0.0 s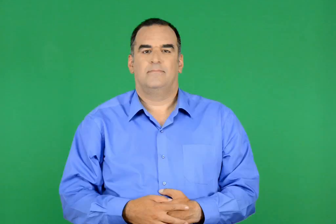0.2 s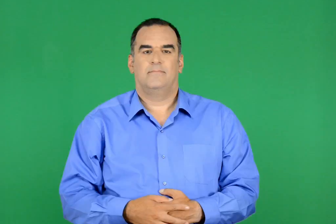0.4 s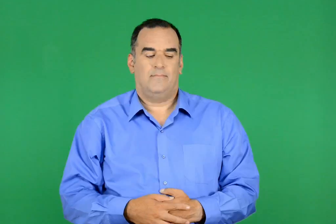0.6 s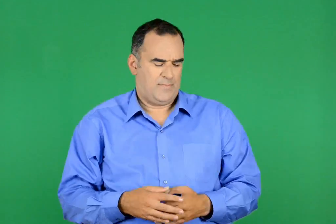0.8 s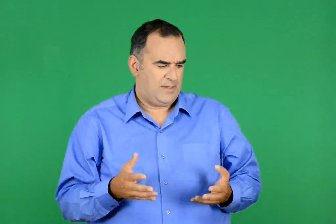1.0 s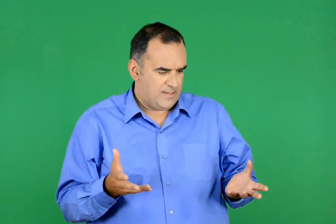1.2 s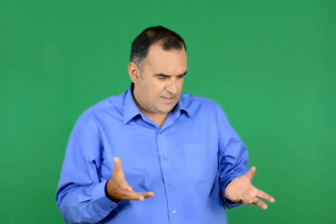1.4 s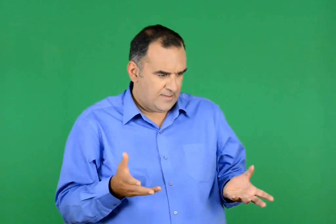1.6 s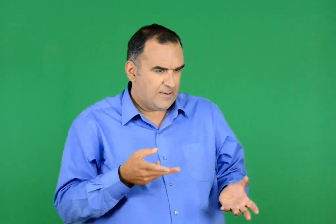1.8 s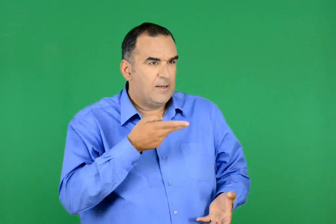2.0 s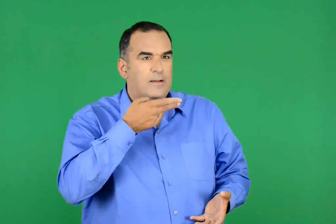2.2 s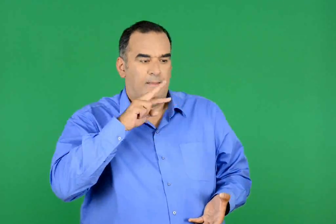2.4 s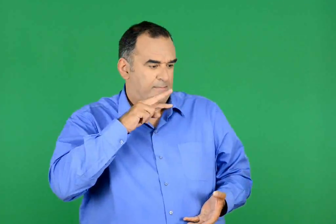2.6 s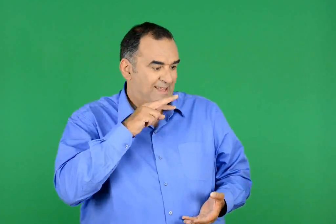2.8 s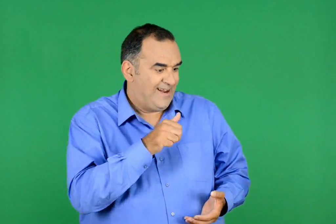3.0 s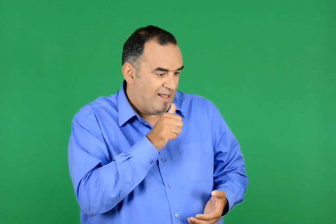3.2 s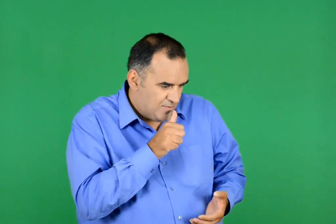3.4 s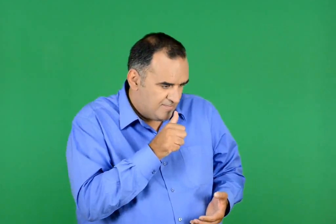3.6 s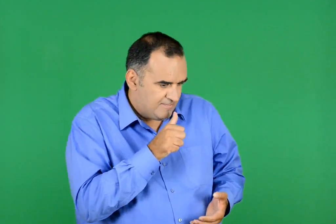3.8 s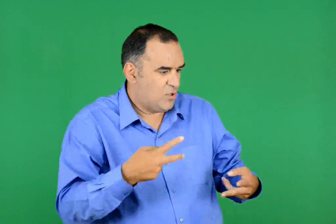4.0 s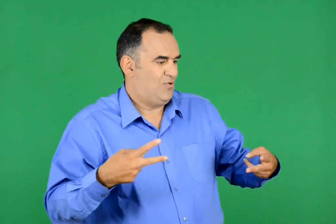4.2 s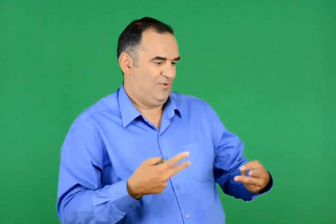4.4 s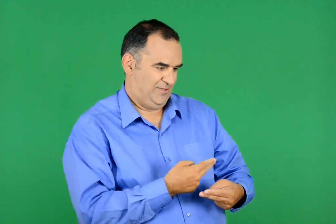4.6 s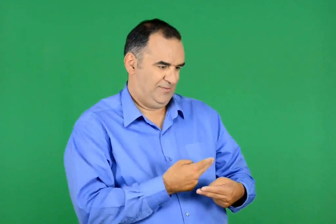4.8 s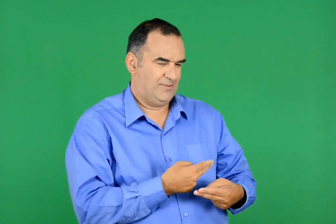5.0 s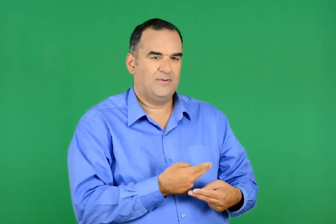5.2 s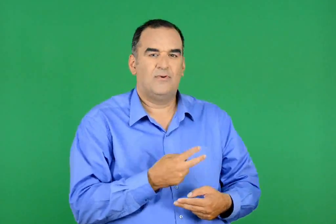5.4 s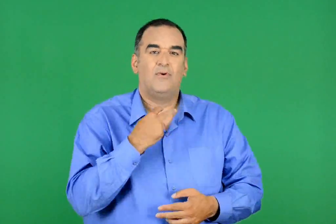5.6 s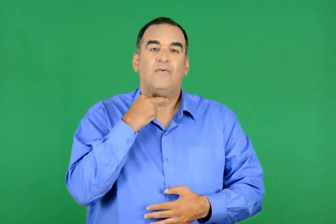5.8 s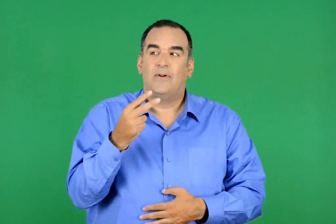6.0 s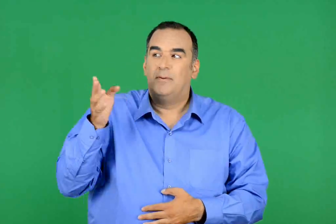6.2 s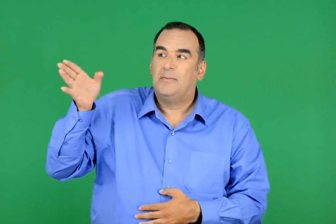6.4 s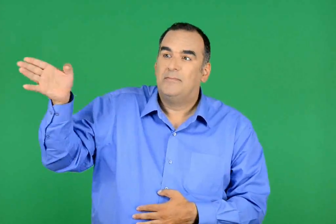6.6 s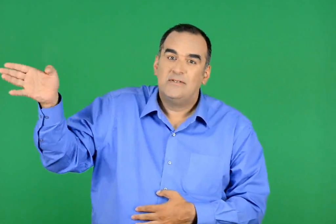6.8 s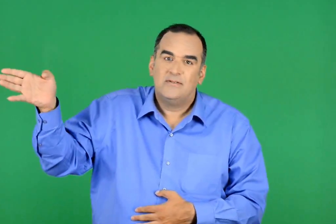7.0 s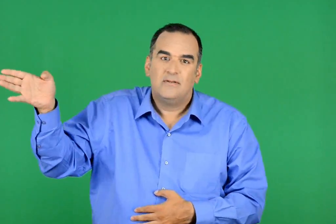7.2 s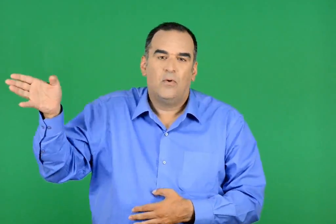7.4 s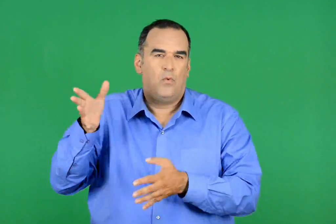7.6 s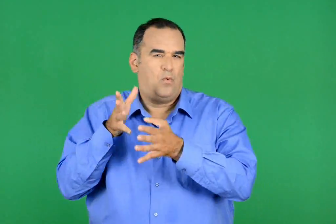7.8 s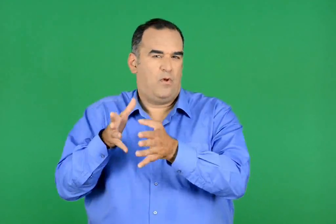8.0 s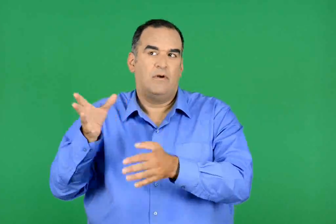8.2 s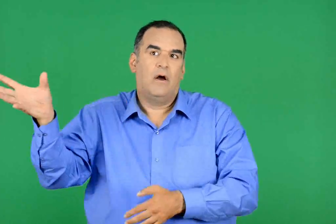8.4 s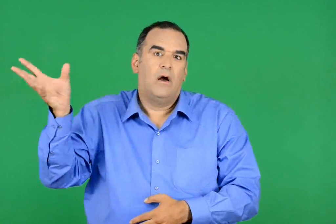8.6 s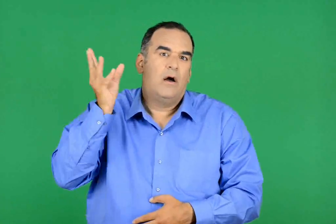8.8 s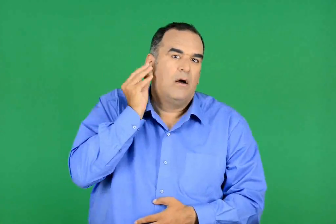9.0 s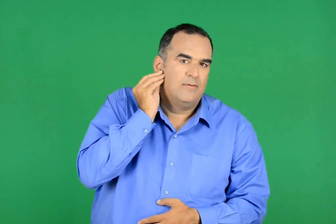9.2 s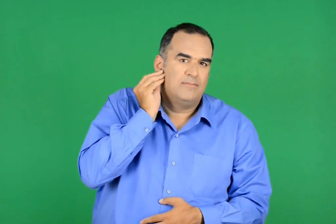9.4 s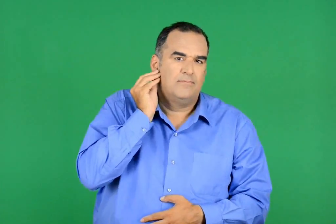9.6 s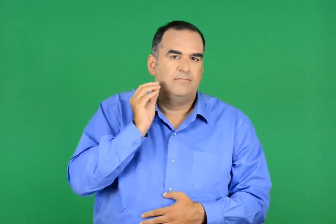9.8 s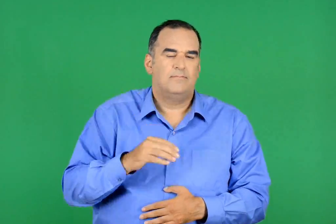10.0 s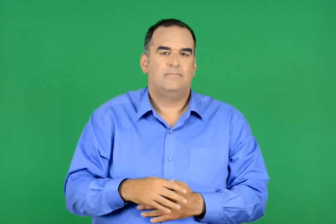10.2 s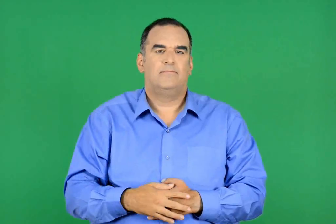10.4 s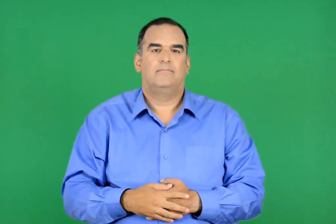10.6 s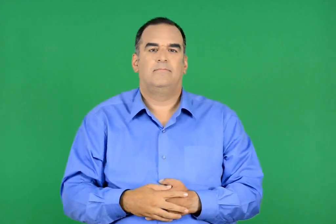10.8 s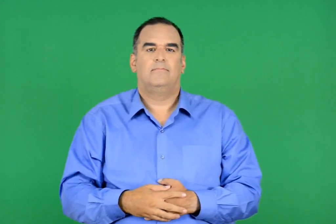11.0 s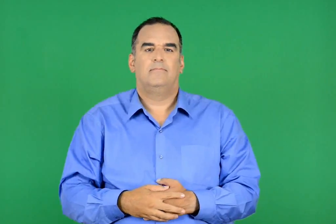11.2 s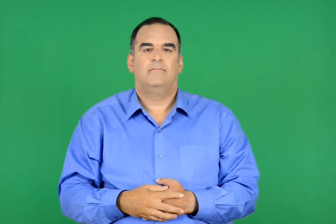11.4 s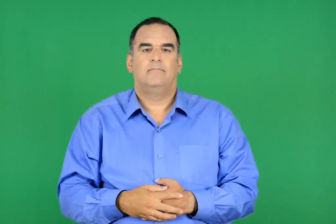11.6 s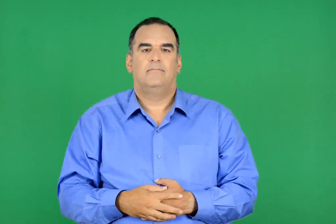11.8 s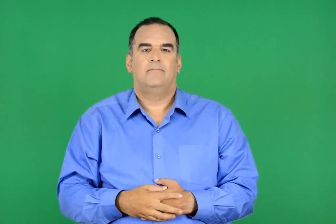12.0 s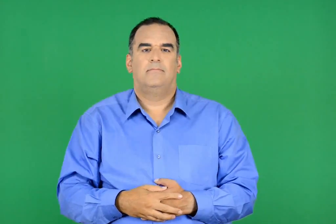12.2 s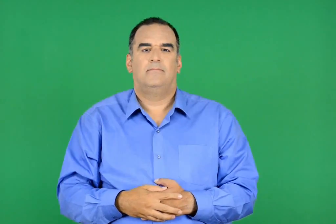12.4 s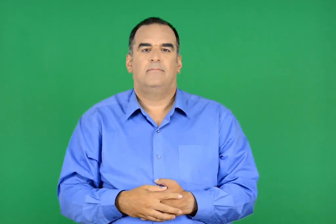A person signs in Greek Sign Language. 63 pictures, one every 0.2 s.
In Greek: ε µου έχουν κόψει το νερό , µου απάντησε µε ύφος όλο και πιο αμήχανο. τότε , µαι κοροϊδευτική φωνούλα ακούστηκε από µέσα
